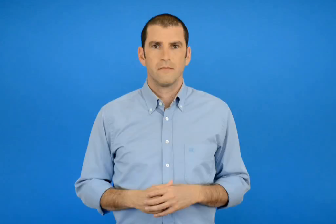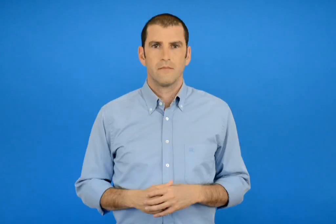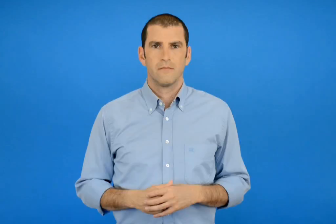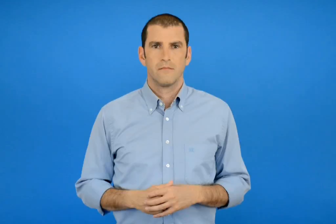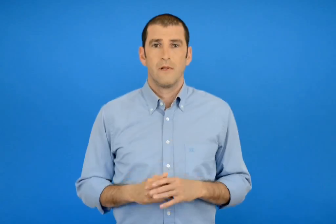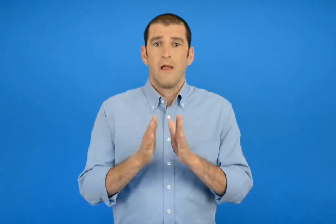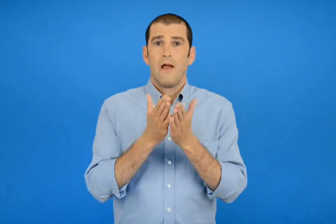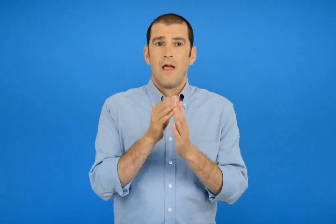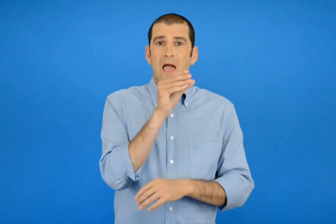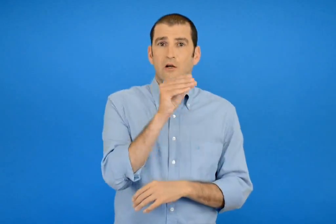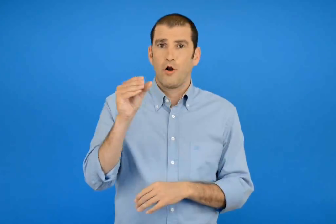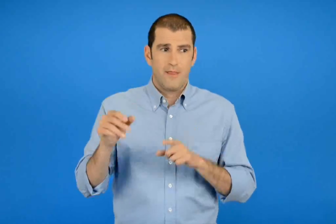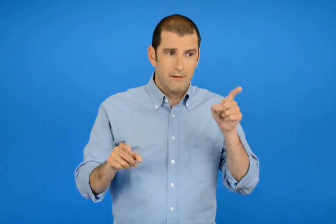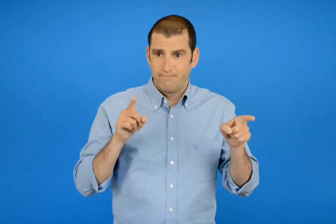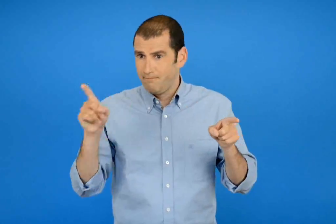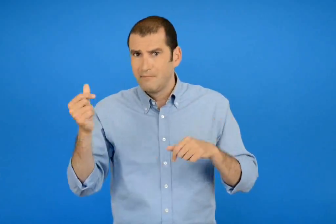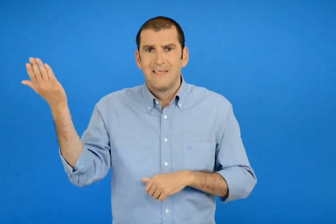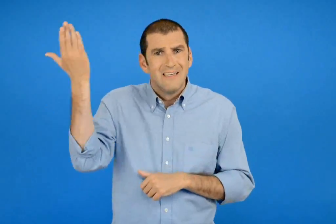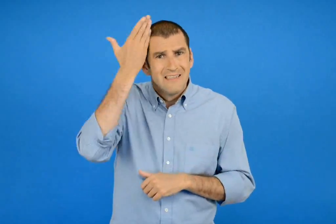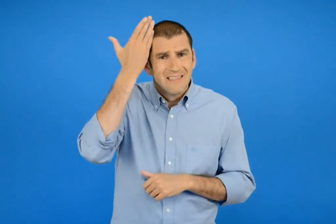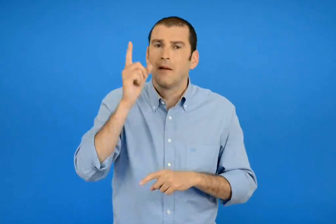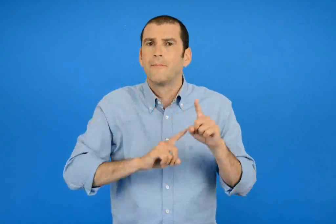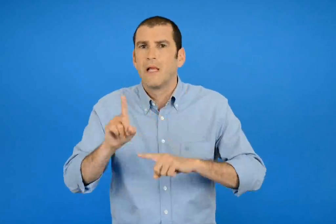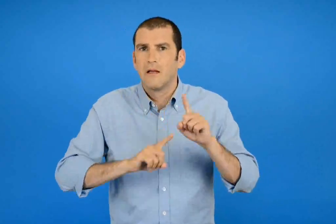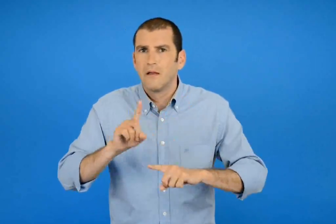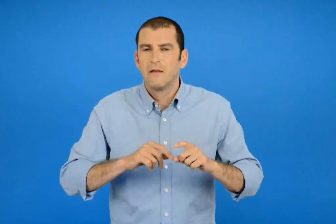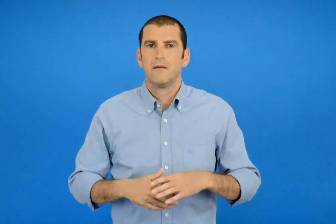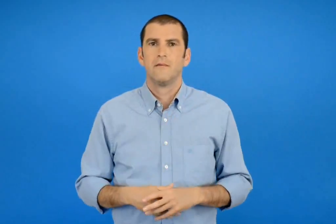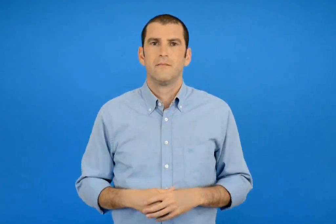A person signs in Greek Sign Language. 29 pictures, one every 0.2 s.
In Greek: ποιά εγκυκλοπαίδεια είναι πιο ακριβή ;
